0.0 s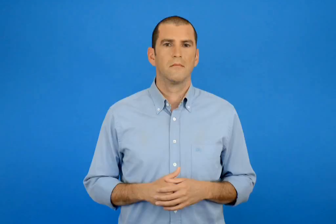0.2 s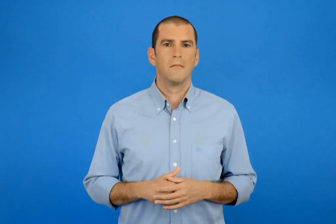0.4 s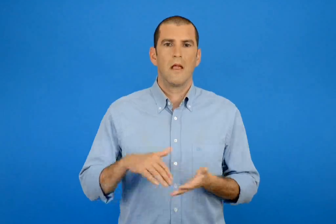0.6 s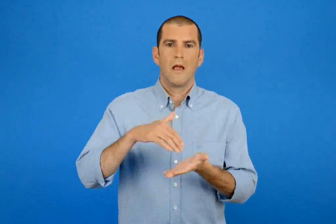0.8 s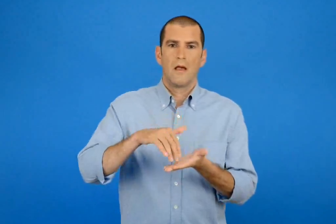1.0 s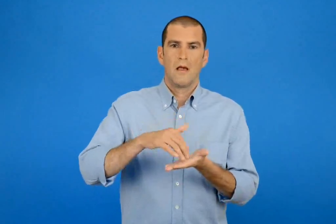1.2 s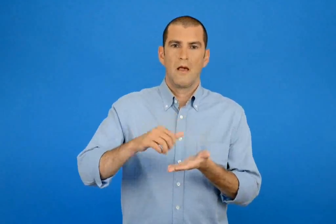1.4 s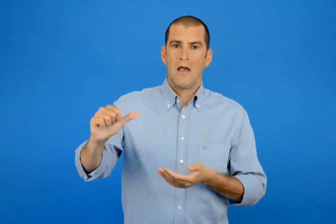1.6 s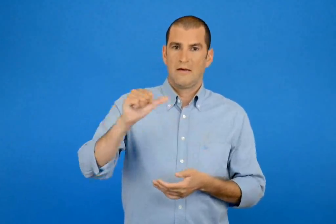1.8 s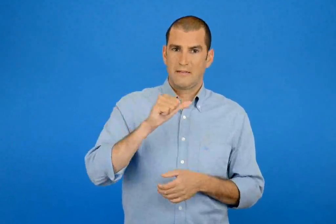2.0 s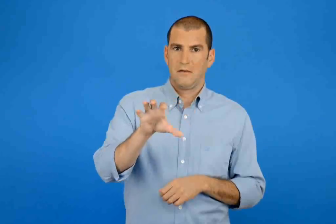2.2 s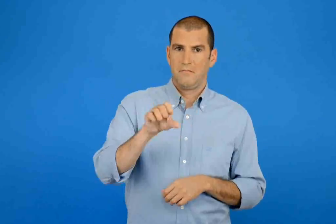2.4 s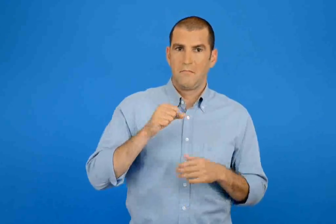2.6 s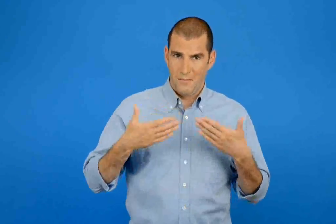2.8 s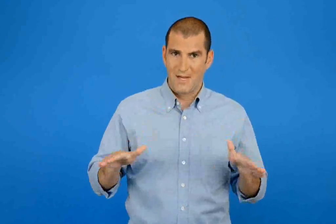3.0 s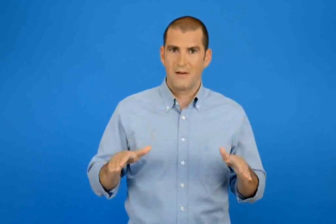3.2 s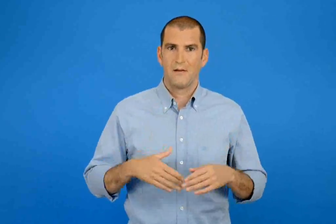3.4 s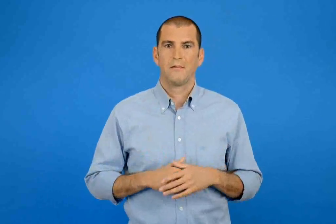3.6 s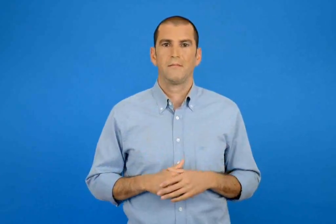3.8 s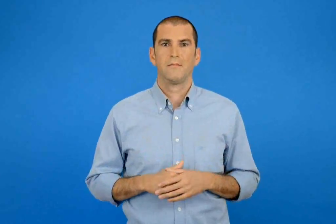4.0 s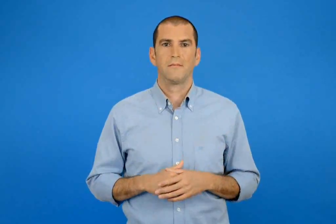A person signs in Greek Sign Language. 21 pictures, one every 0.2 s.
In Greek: πηρέ ρέστα
